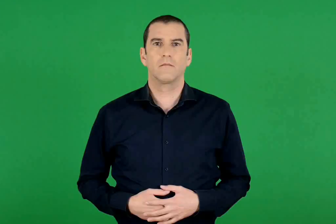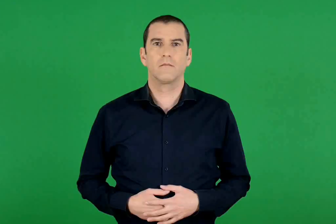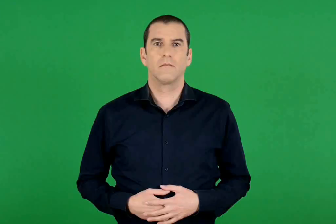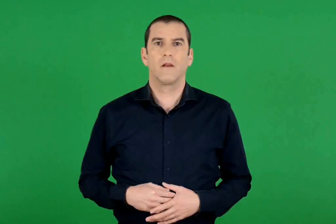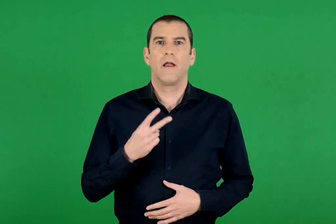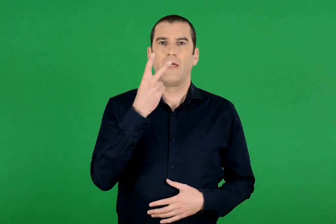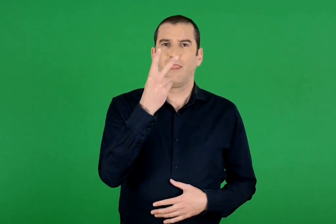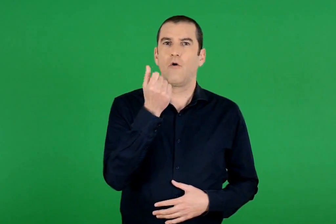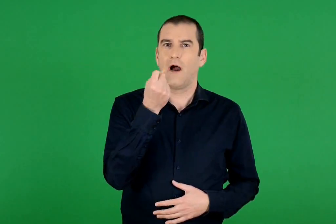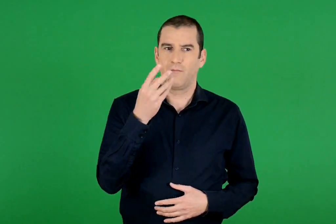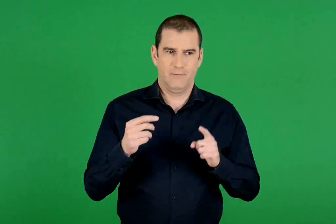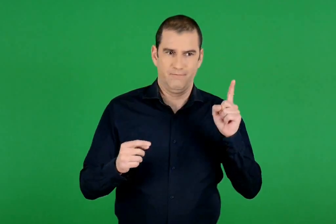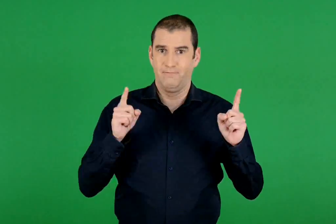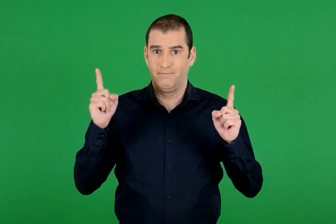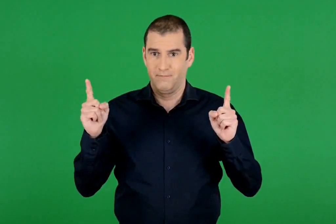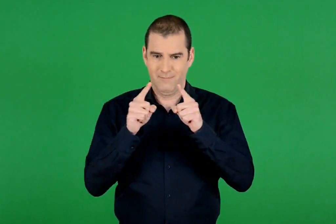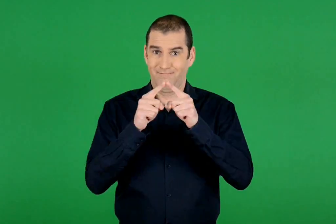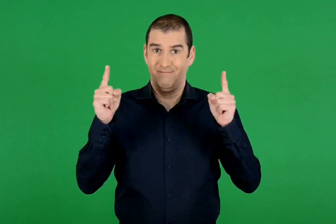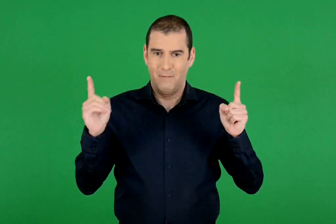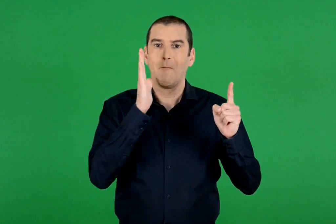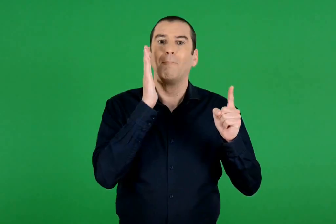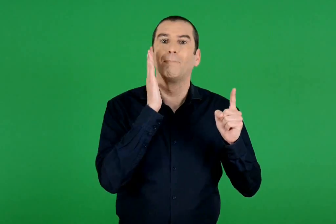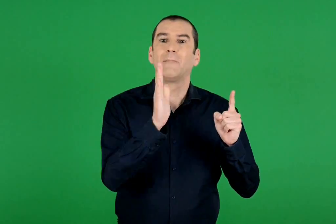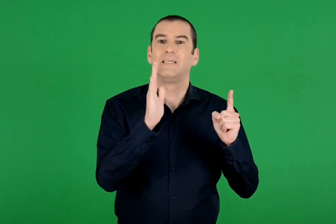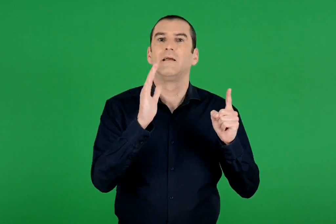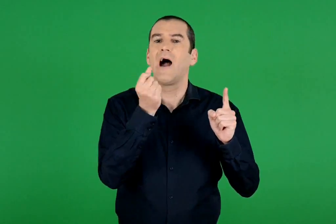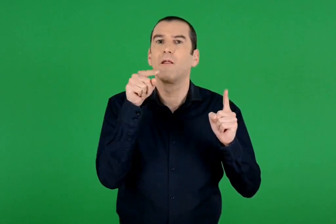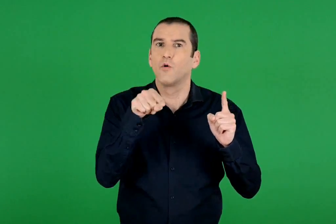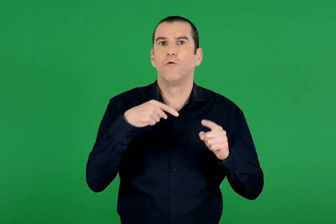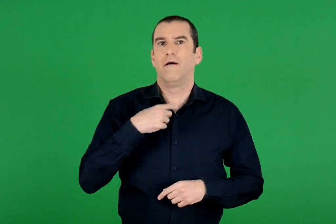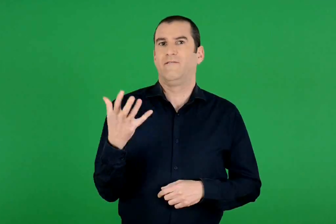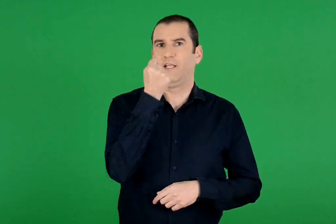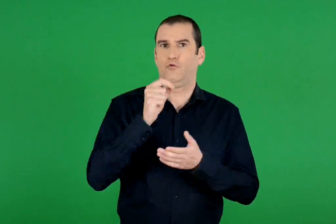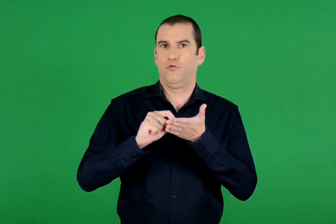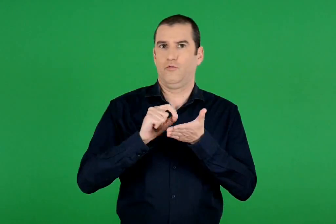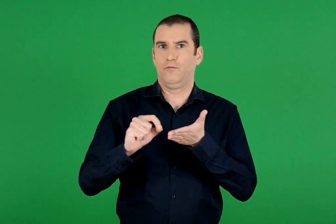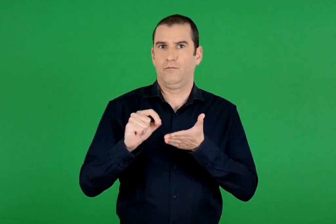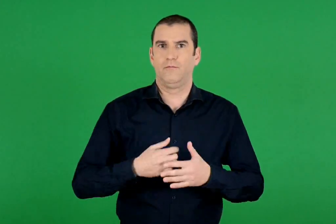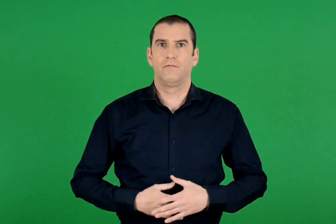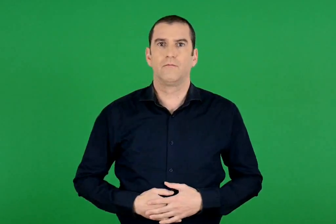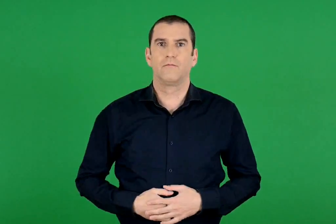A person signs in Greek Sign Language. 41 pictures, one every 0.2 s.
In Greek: βρίσκω τον αριθμό που είναι ακριβώς στο μέσο της απόστασης δύο αριθμών
